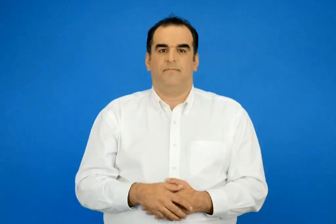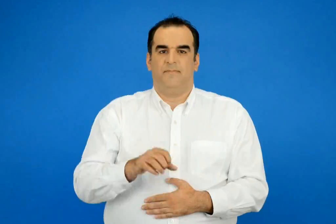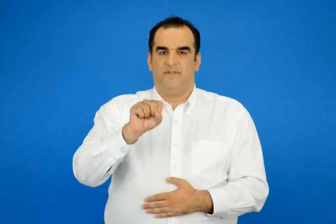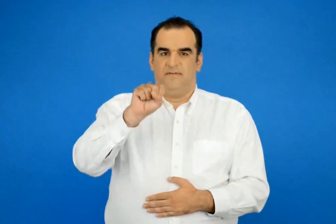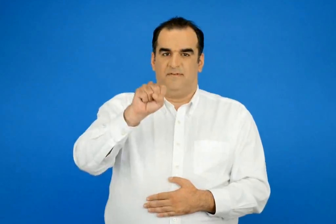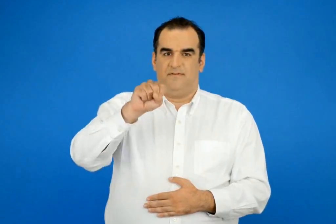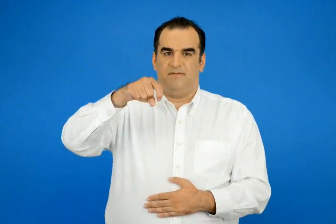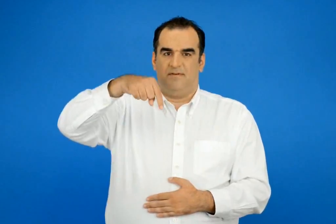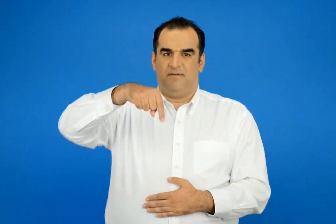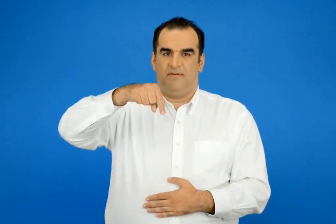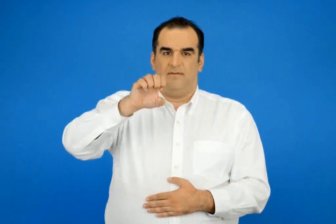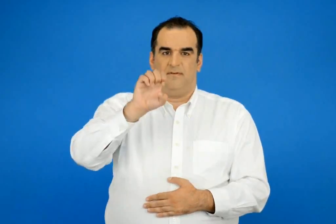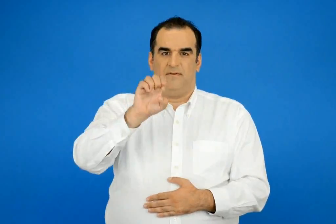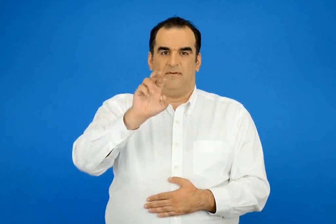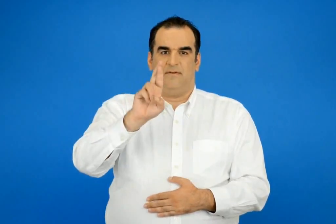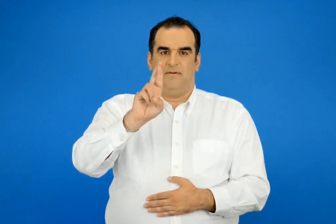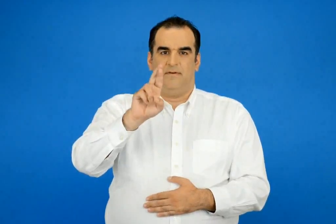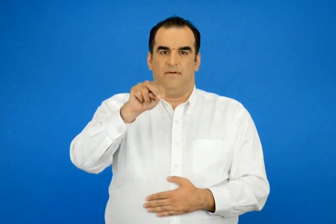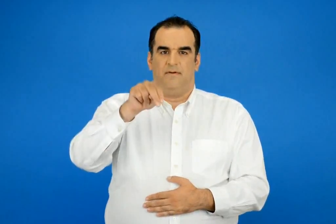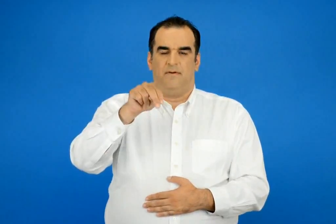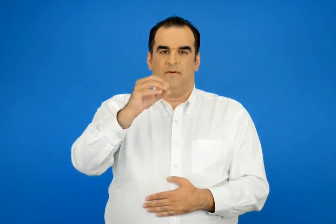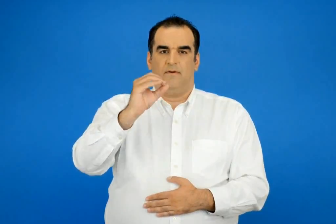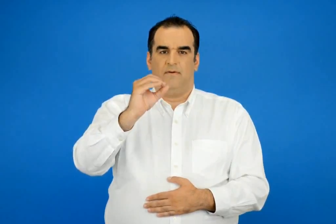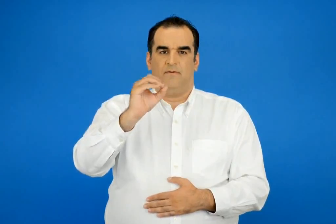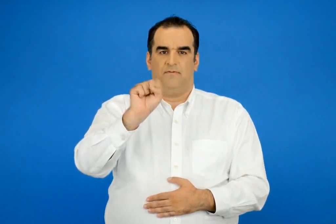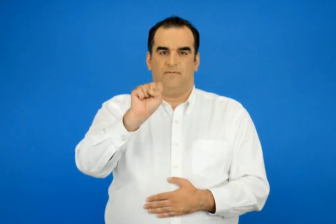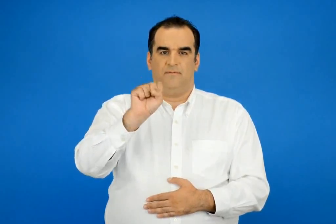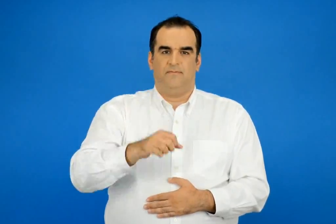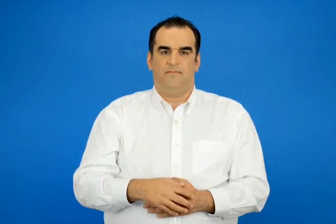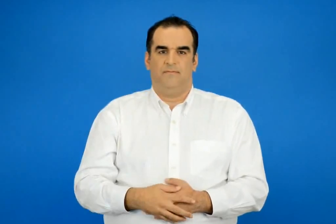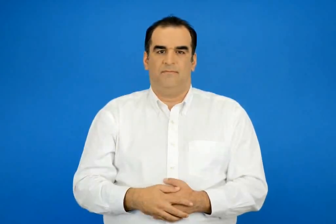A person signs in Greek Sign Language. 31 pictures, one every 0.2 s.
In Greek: στερνός
